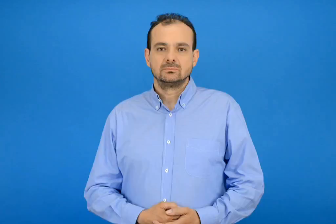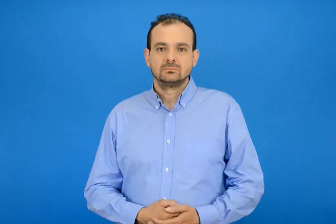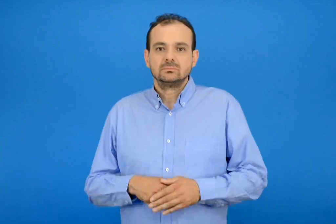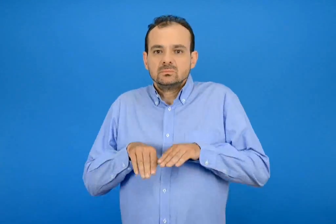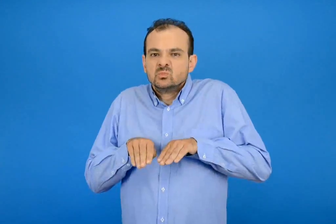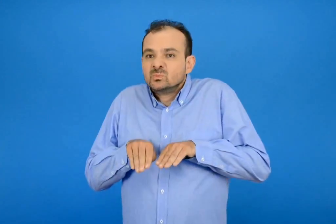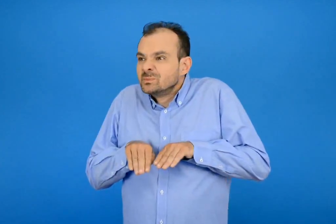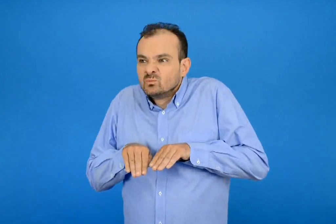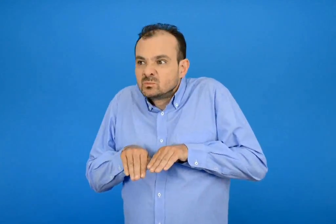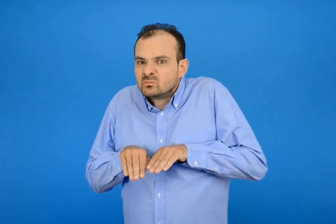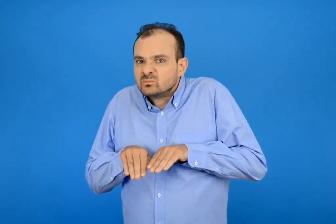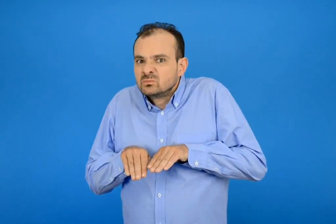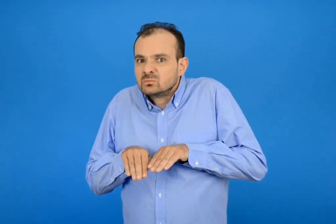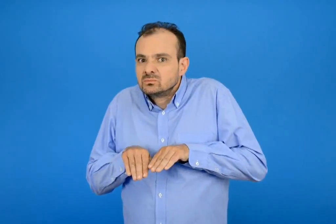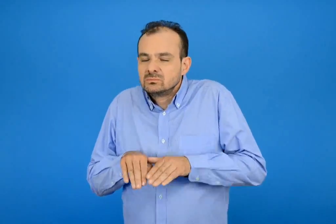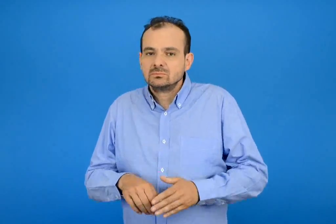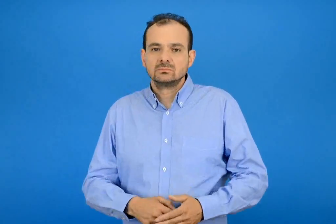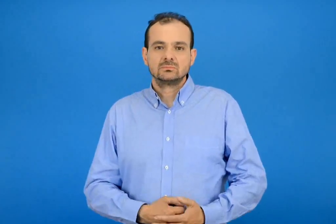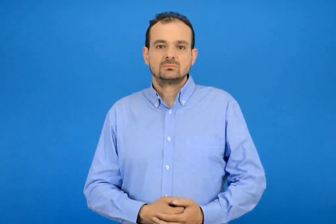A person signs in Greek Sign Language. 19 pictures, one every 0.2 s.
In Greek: μουρμουρίζει
